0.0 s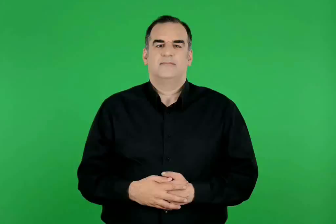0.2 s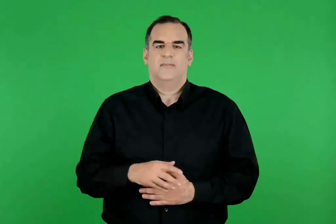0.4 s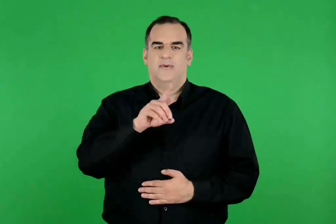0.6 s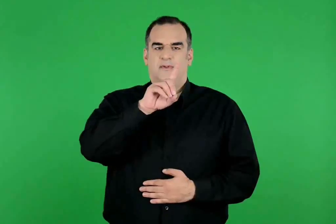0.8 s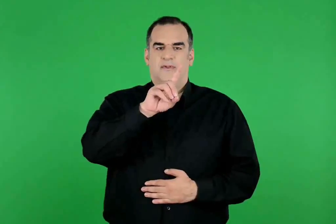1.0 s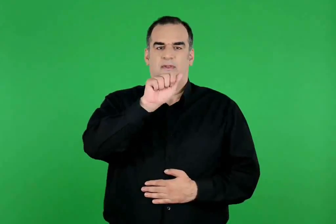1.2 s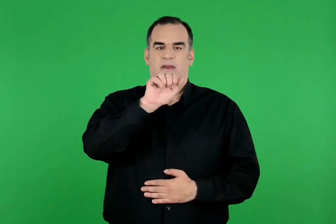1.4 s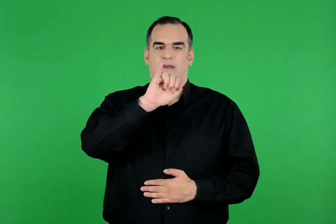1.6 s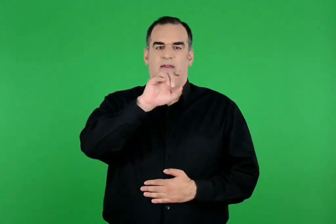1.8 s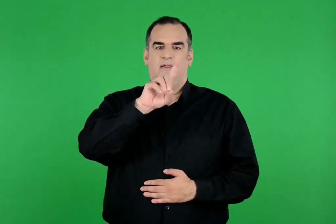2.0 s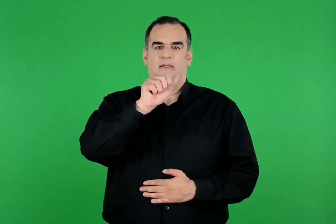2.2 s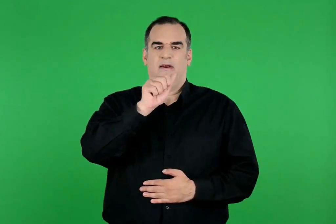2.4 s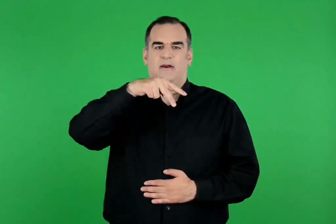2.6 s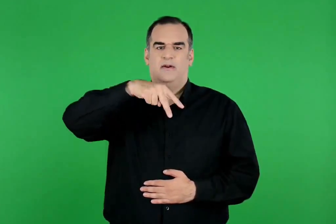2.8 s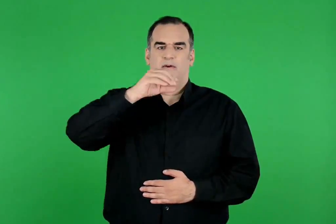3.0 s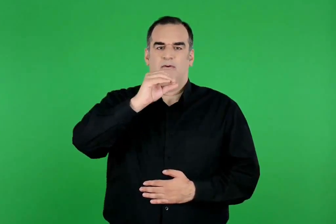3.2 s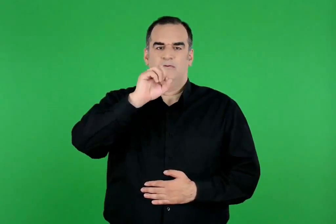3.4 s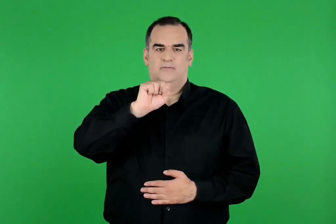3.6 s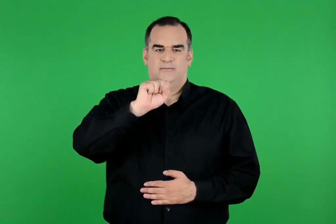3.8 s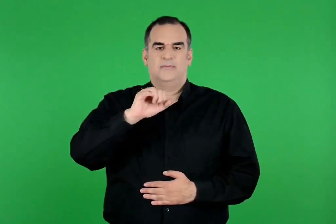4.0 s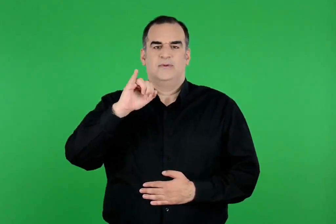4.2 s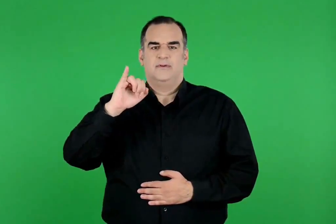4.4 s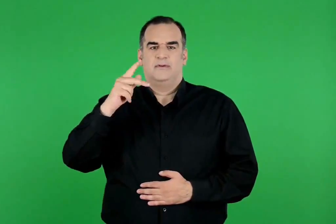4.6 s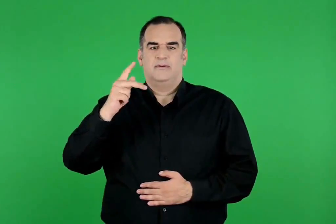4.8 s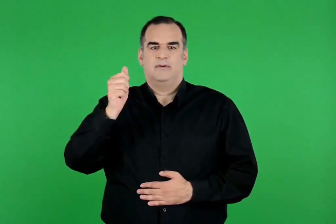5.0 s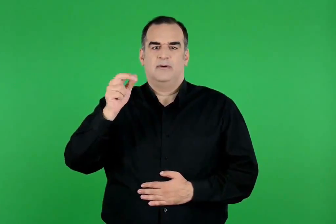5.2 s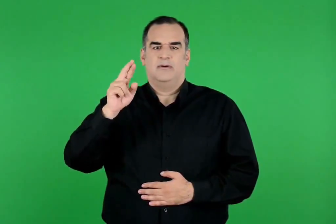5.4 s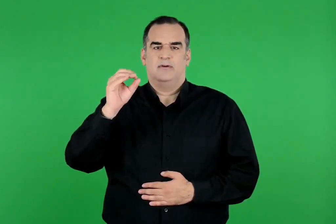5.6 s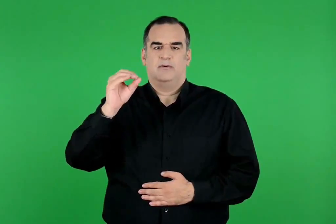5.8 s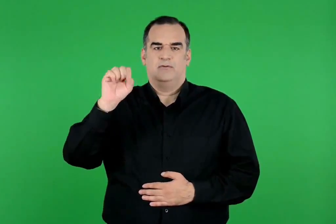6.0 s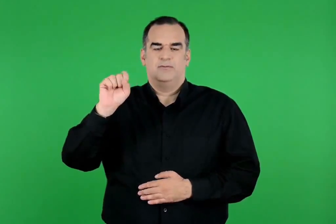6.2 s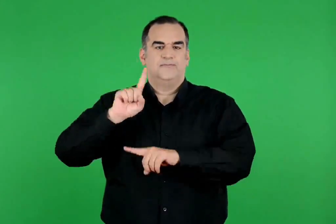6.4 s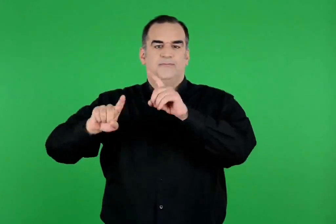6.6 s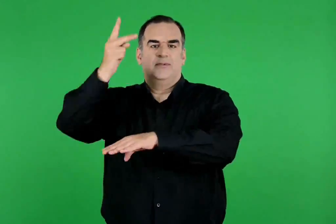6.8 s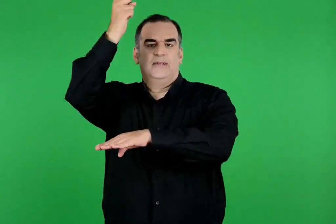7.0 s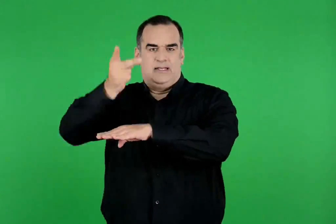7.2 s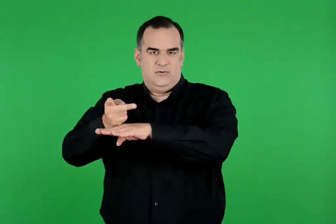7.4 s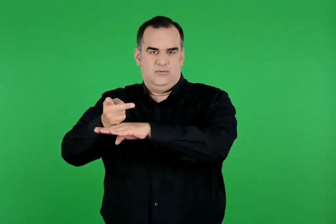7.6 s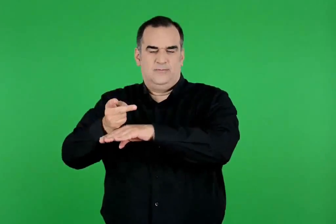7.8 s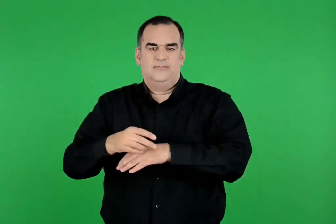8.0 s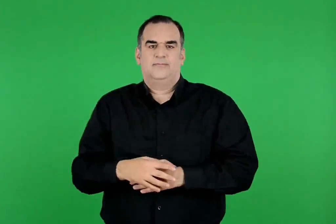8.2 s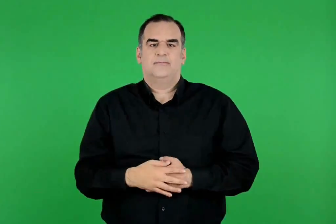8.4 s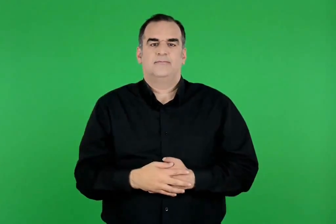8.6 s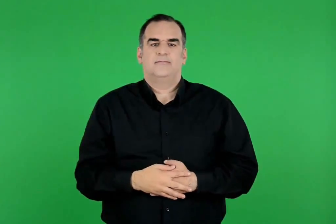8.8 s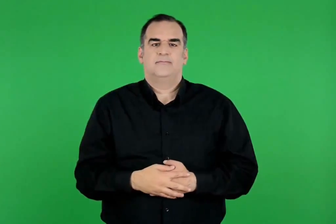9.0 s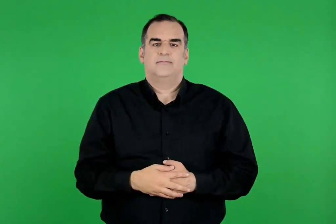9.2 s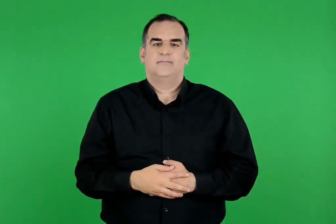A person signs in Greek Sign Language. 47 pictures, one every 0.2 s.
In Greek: δαίδαλος και ίκαρος
